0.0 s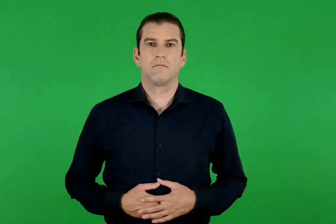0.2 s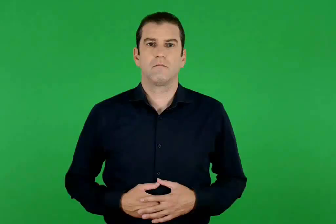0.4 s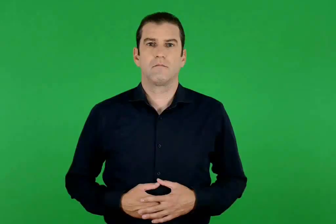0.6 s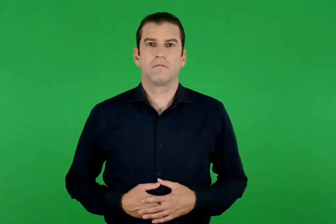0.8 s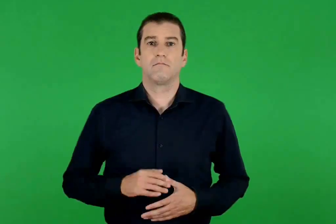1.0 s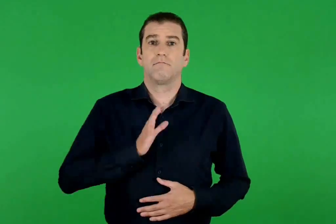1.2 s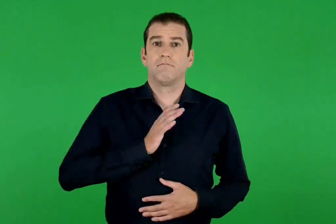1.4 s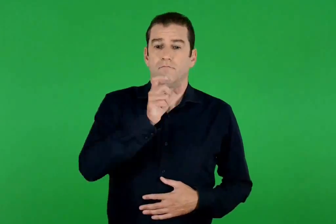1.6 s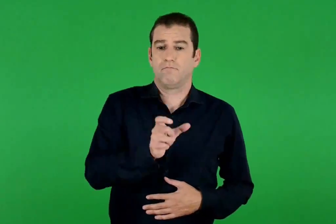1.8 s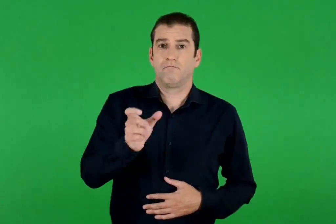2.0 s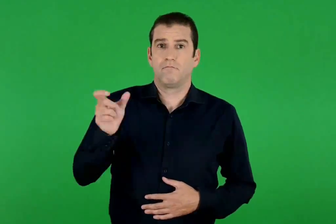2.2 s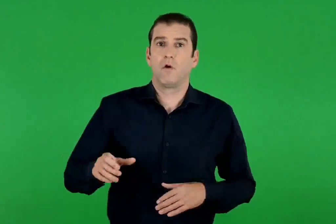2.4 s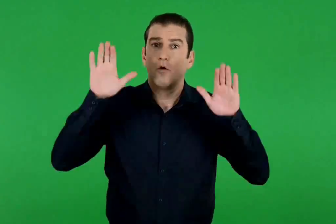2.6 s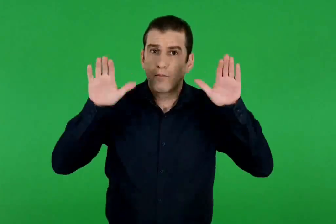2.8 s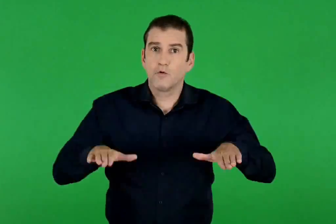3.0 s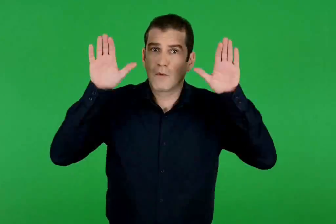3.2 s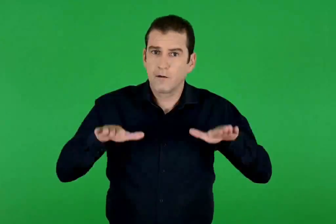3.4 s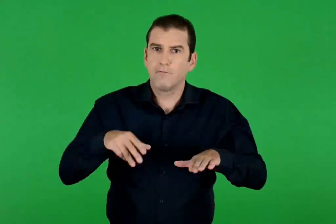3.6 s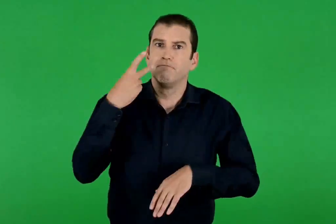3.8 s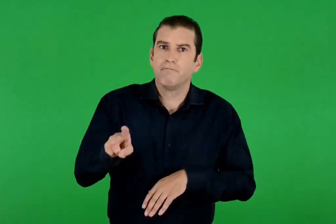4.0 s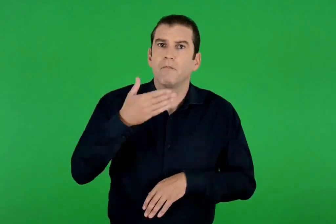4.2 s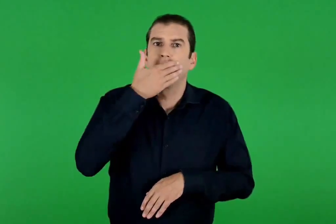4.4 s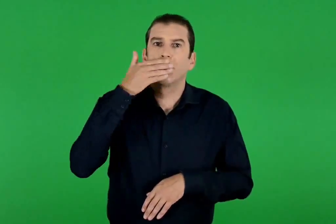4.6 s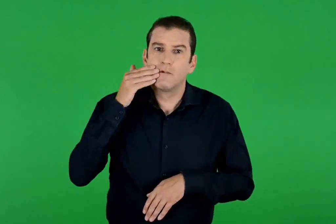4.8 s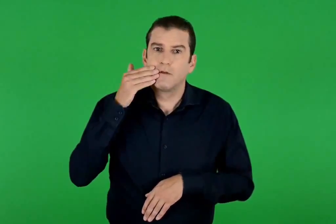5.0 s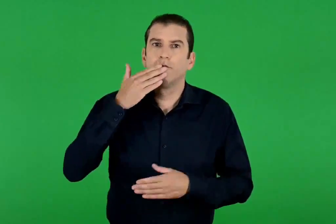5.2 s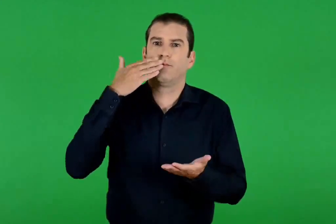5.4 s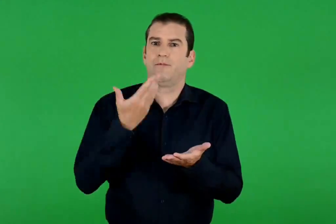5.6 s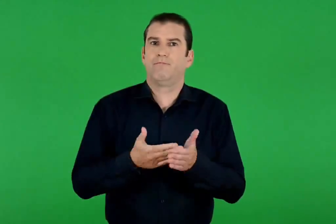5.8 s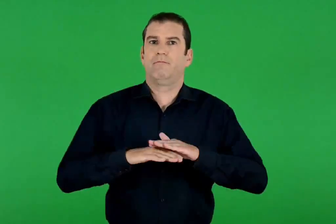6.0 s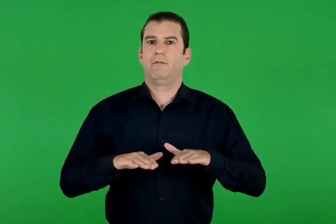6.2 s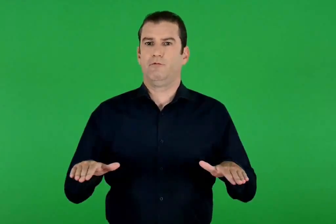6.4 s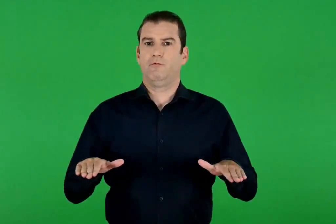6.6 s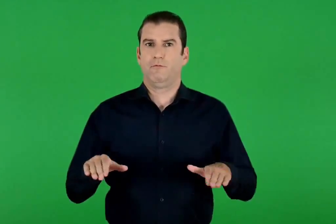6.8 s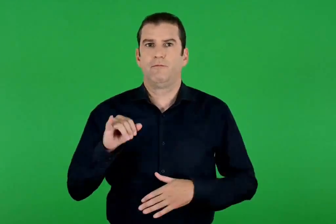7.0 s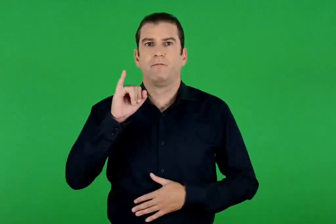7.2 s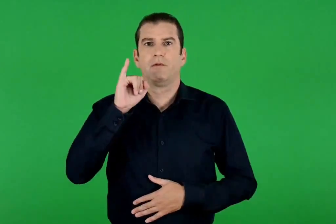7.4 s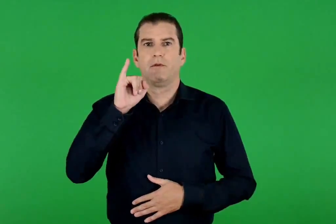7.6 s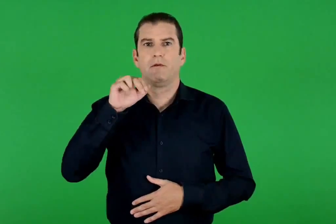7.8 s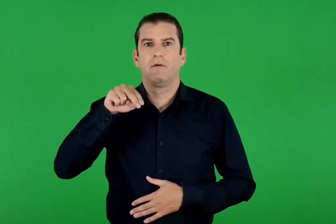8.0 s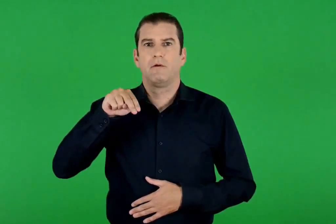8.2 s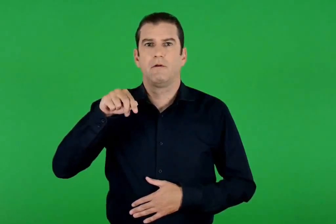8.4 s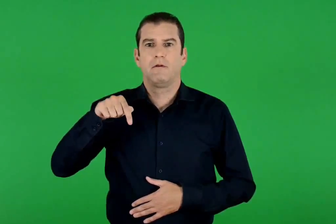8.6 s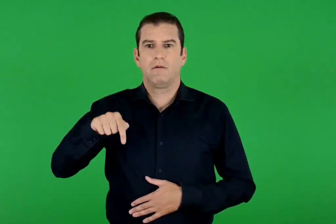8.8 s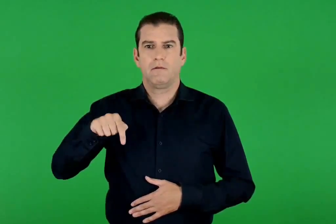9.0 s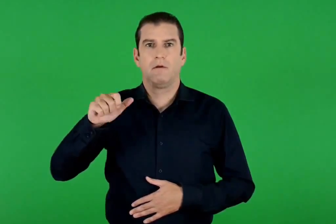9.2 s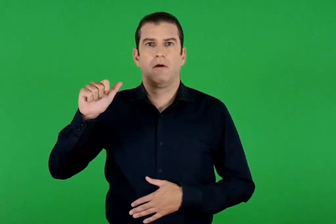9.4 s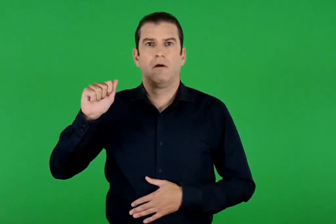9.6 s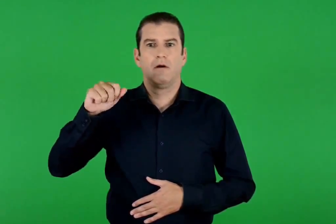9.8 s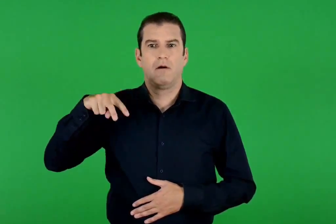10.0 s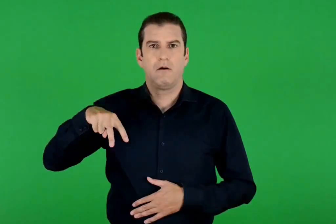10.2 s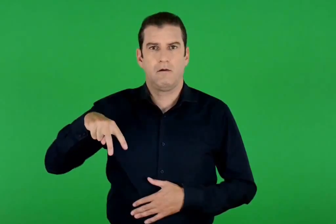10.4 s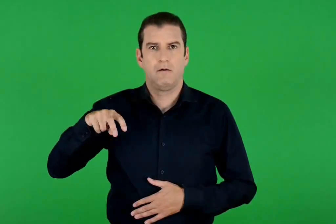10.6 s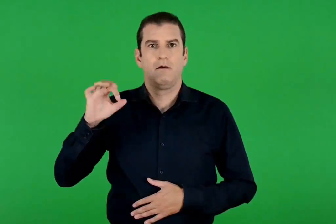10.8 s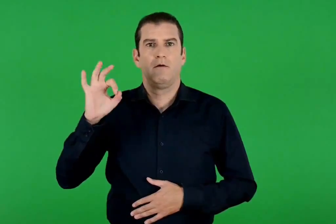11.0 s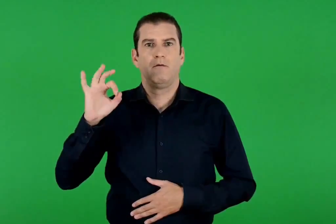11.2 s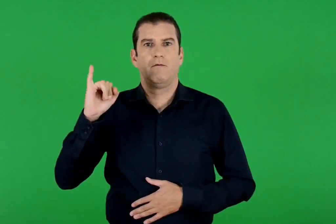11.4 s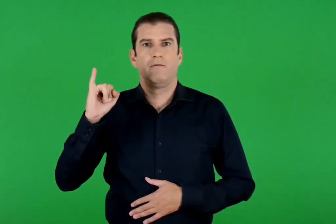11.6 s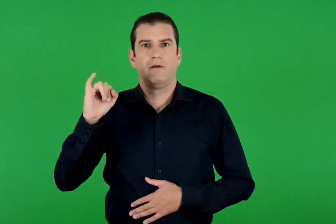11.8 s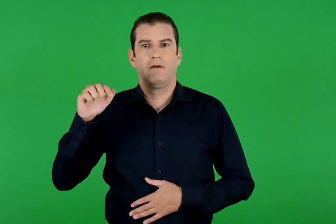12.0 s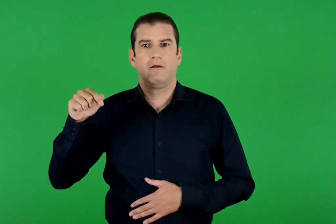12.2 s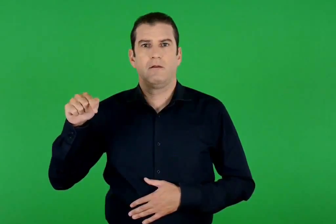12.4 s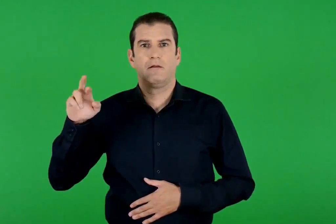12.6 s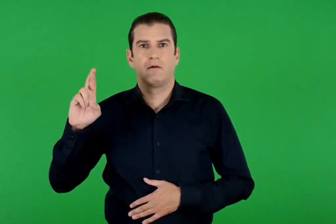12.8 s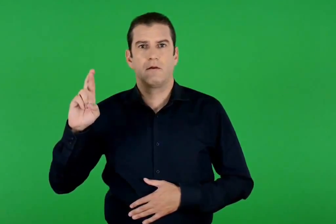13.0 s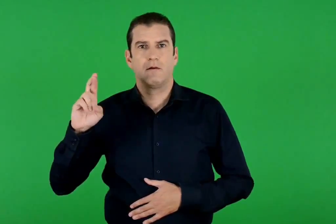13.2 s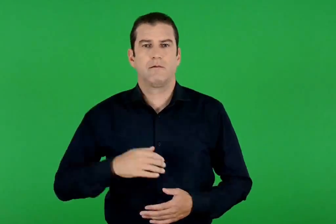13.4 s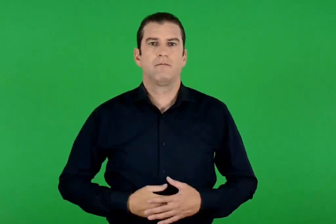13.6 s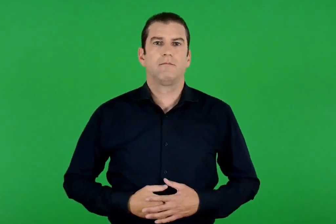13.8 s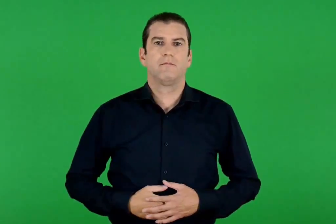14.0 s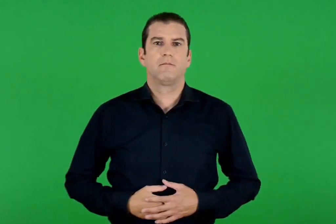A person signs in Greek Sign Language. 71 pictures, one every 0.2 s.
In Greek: το τέλος του ραμαζανιού των μουσουλμάνων ιντ αλ φιτρ
